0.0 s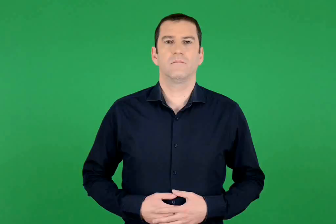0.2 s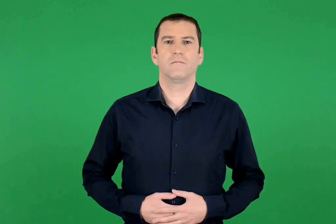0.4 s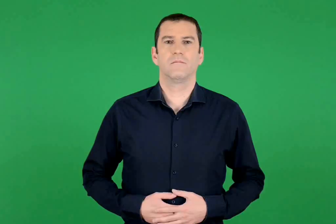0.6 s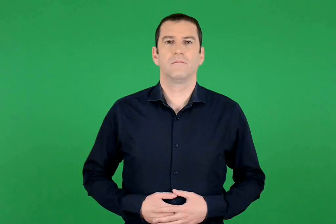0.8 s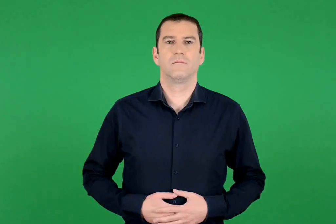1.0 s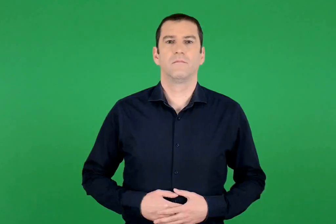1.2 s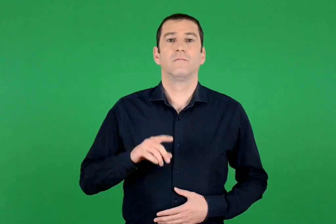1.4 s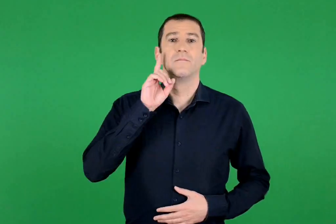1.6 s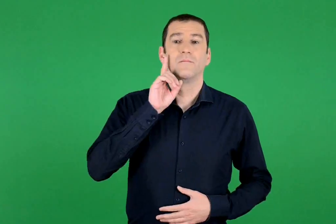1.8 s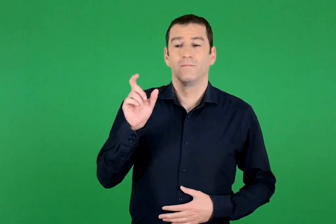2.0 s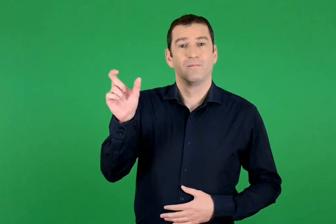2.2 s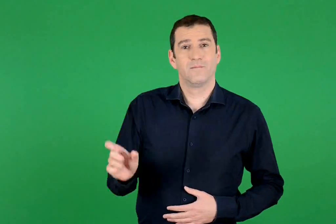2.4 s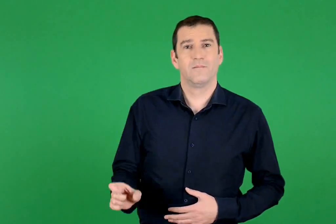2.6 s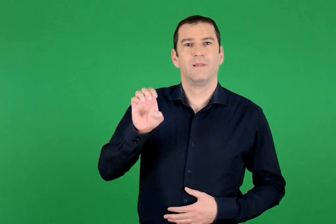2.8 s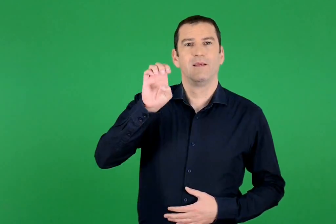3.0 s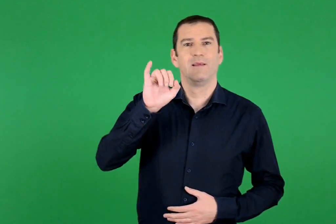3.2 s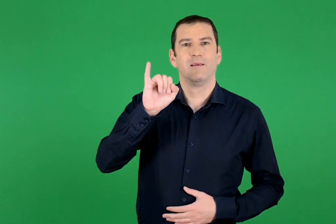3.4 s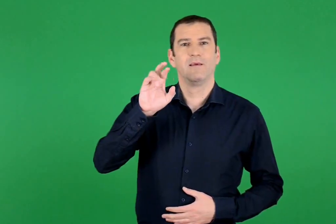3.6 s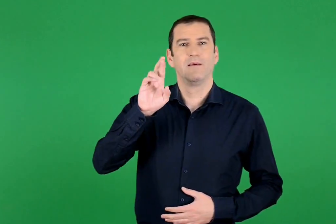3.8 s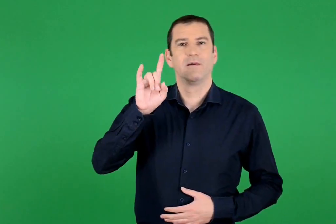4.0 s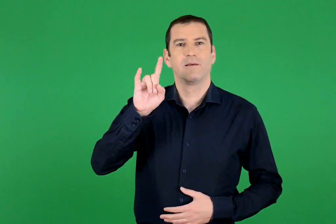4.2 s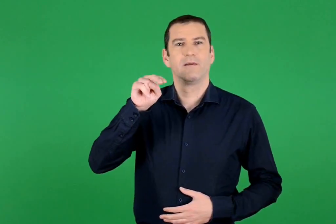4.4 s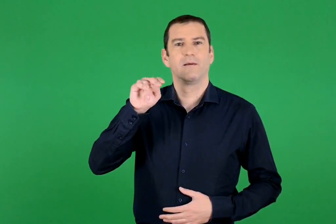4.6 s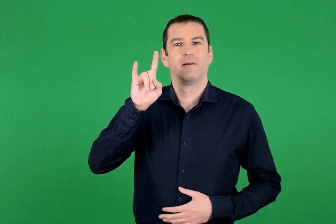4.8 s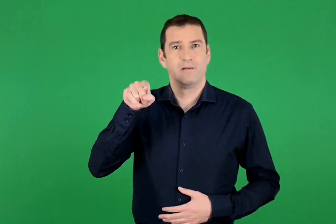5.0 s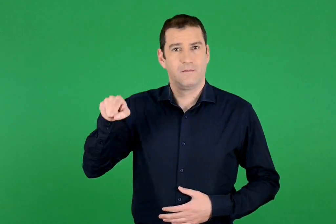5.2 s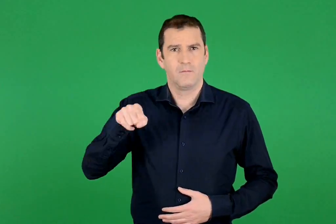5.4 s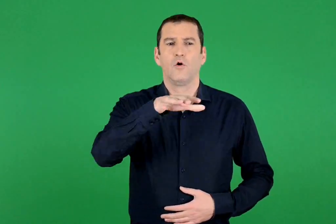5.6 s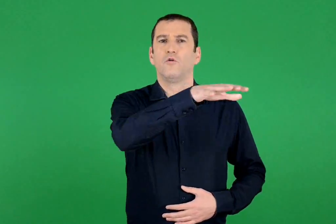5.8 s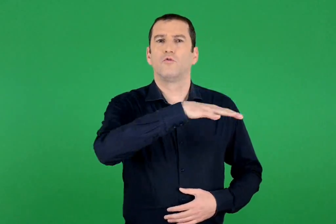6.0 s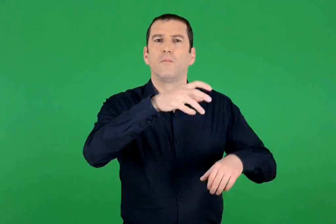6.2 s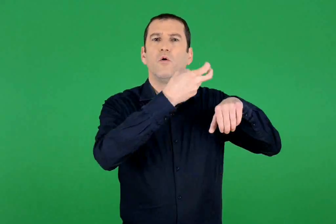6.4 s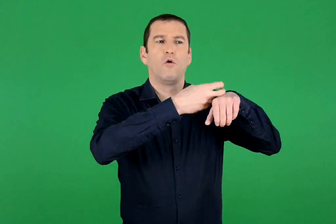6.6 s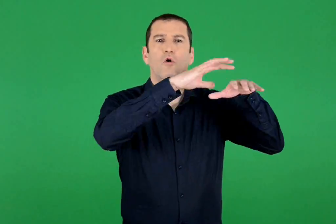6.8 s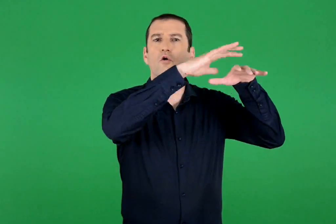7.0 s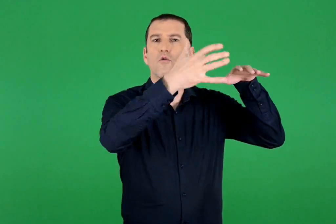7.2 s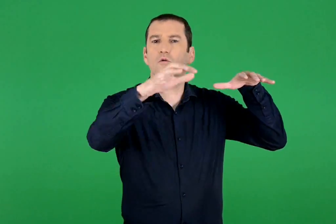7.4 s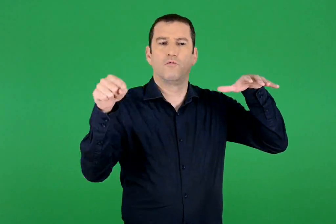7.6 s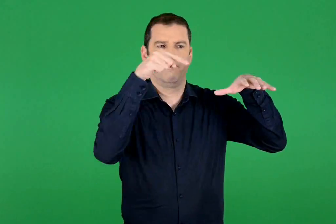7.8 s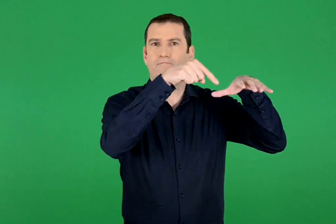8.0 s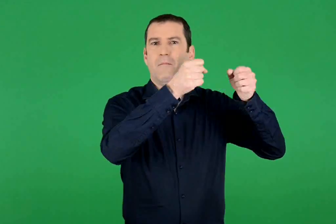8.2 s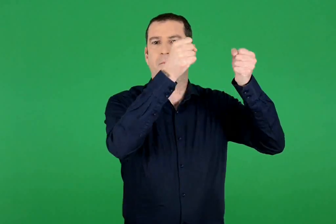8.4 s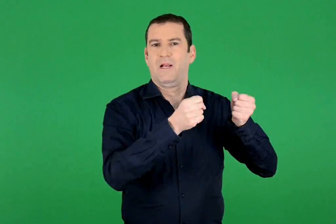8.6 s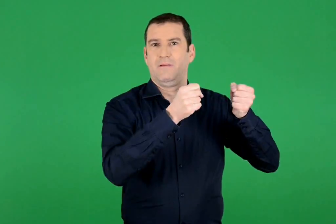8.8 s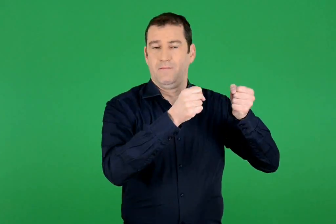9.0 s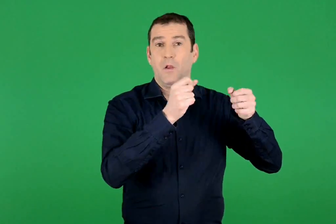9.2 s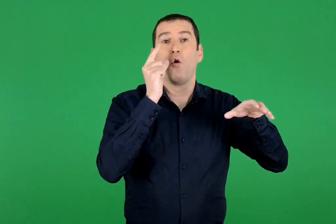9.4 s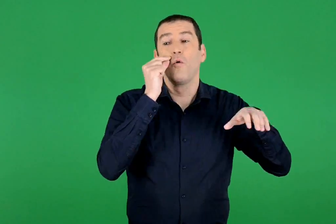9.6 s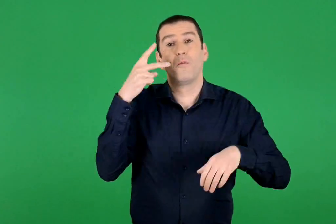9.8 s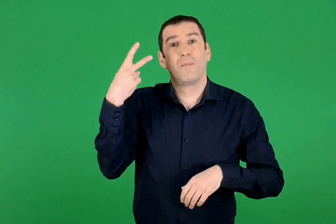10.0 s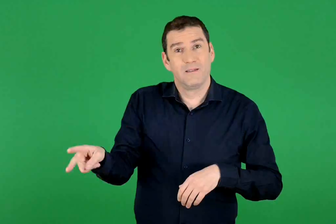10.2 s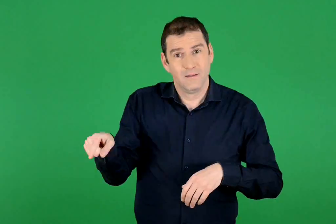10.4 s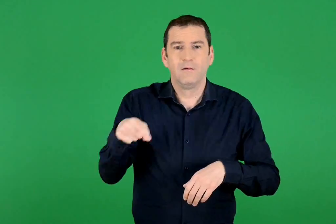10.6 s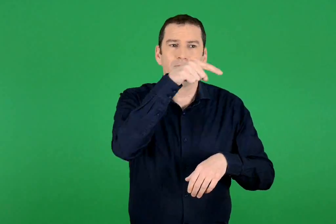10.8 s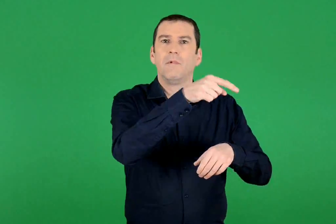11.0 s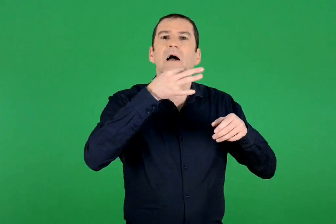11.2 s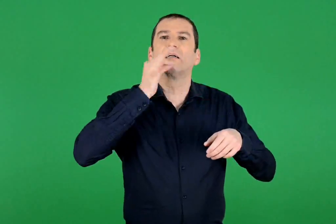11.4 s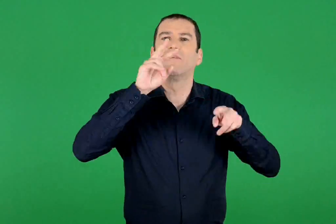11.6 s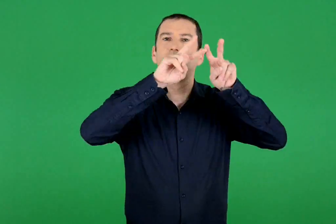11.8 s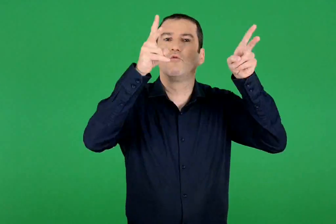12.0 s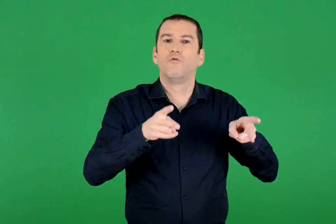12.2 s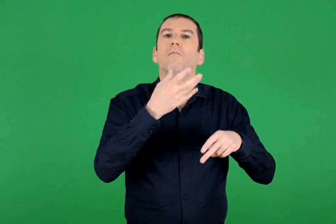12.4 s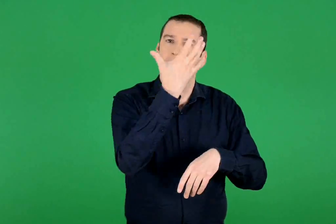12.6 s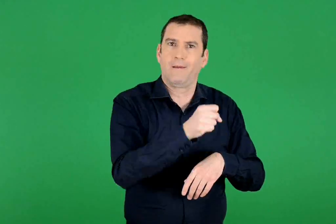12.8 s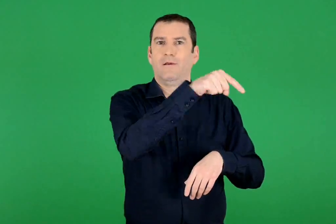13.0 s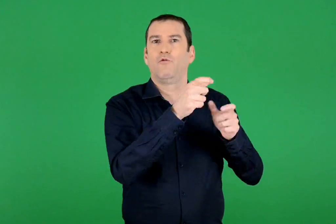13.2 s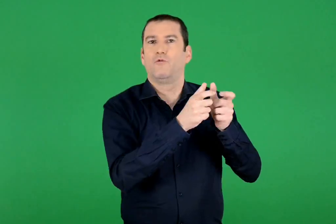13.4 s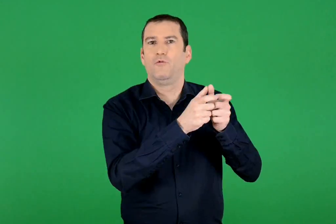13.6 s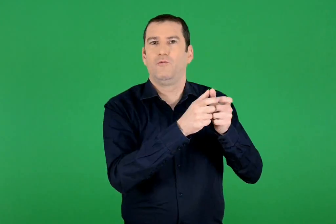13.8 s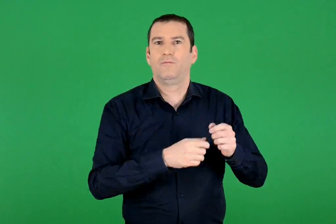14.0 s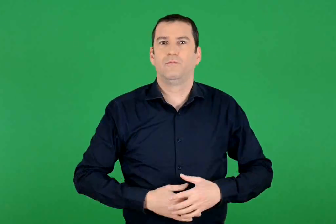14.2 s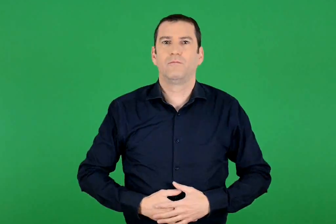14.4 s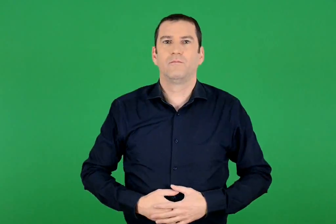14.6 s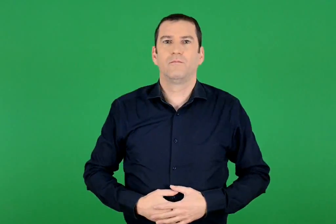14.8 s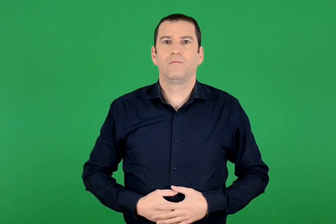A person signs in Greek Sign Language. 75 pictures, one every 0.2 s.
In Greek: η ειρήνη μένει σε έναν ορεινό τόπο. ο πατέρας της έχει το καφενείο του χωριού
